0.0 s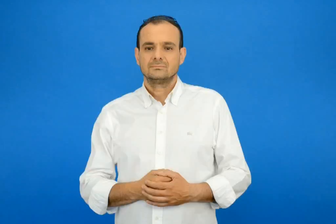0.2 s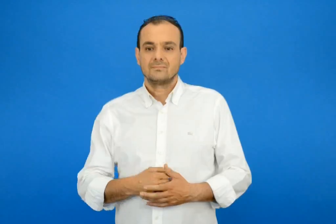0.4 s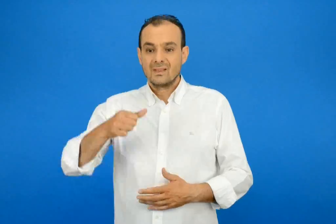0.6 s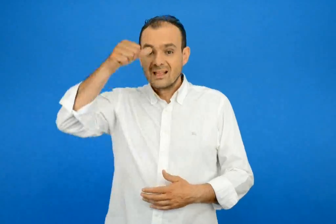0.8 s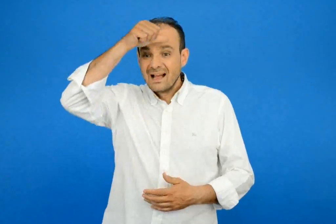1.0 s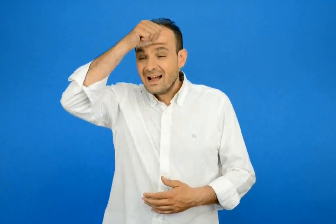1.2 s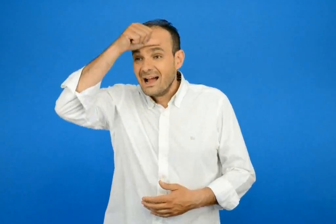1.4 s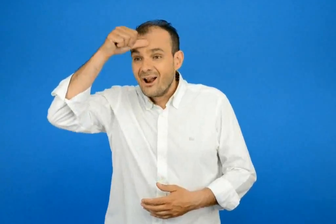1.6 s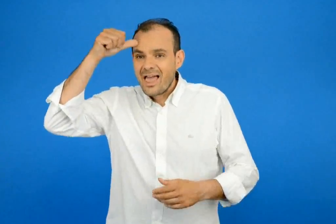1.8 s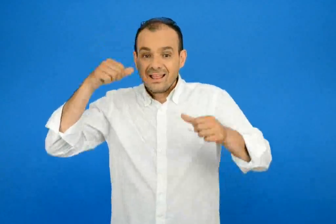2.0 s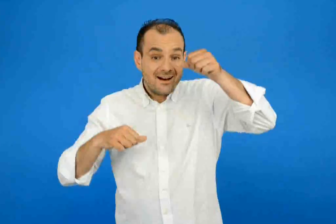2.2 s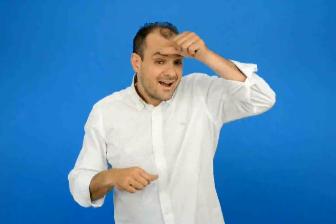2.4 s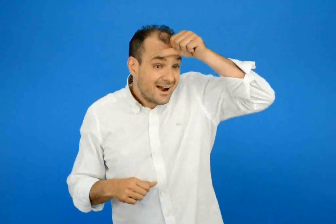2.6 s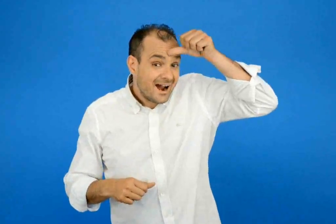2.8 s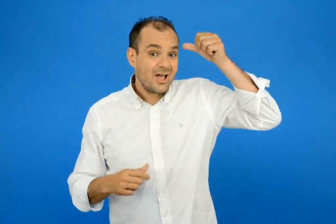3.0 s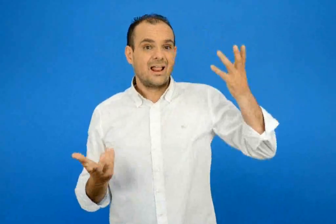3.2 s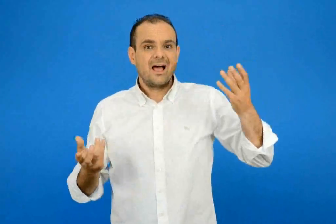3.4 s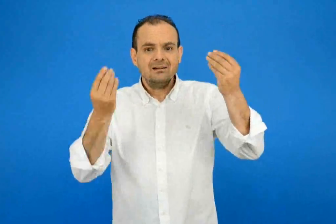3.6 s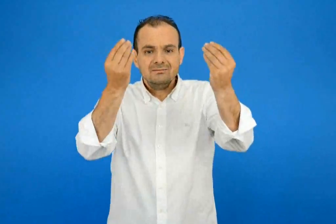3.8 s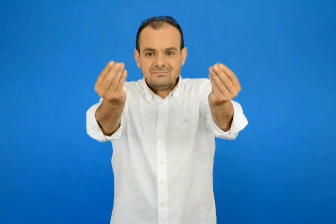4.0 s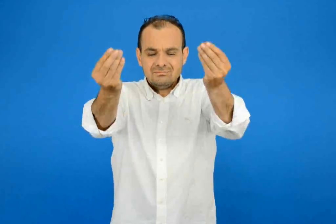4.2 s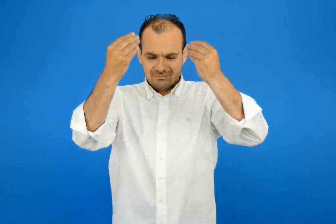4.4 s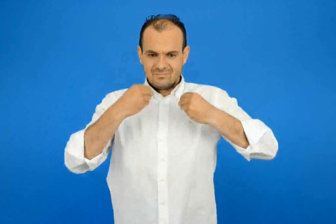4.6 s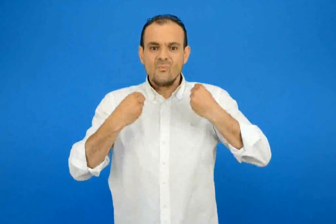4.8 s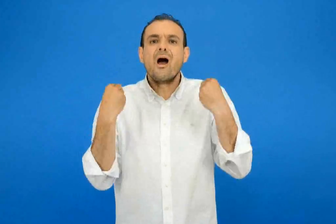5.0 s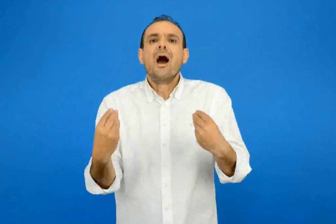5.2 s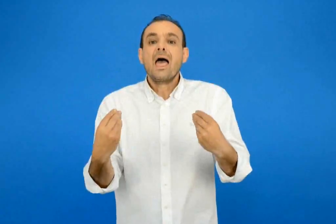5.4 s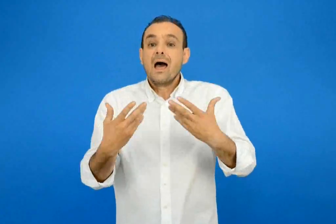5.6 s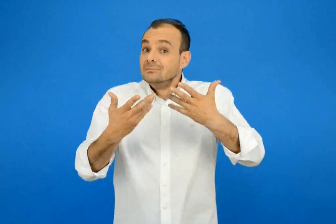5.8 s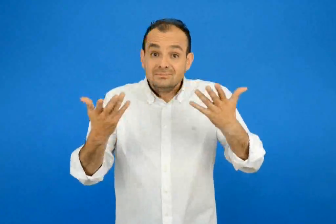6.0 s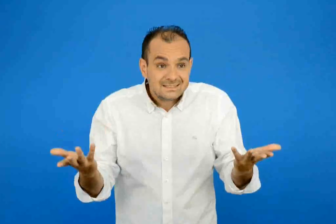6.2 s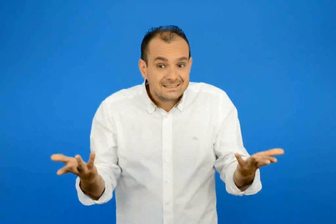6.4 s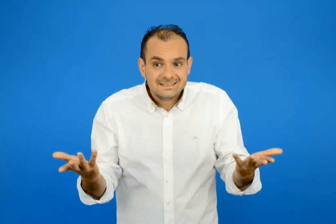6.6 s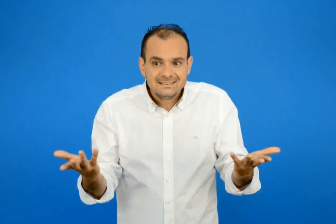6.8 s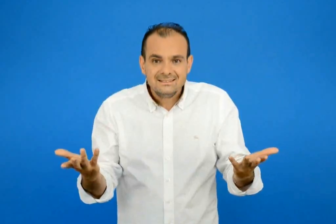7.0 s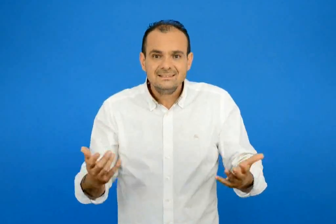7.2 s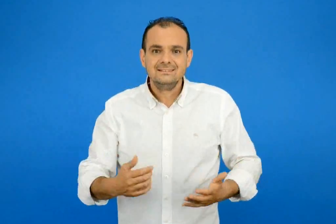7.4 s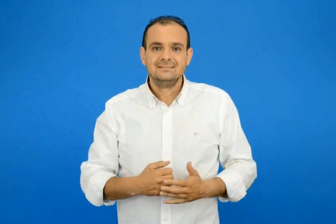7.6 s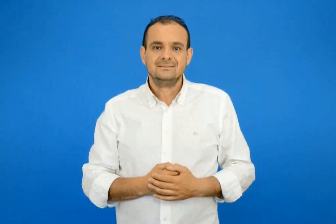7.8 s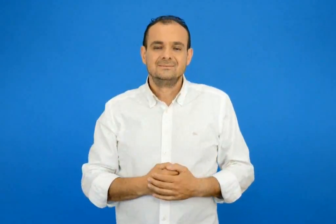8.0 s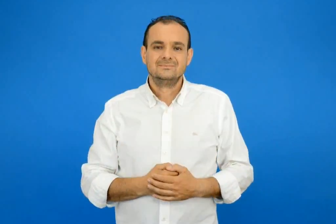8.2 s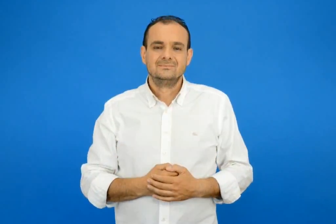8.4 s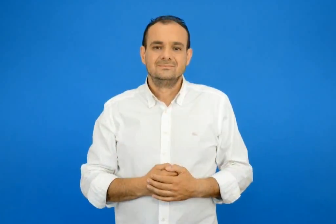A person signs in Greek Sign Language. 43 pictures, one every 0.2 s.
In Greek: καλοκαίρι καλοκαίρι τι καλά μας έχεις φέρει ;
